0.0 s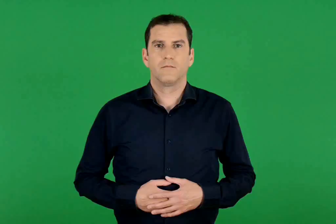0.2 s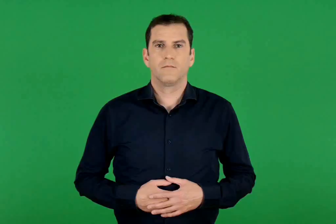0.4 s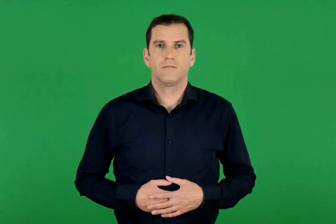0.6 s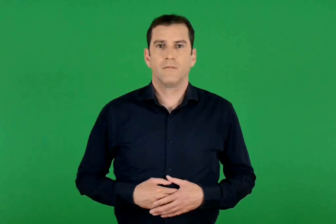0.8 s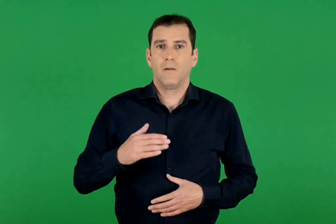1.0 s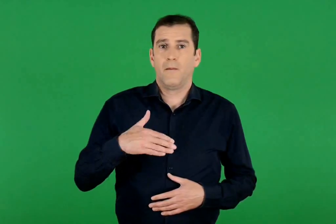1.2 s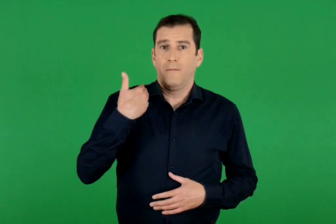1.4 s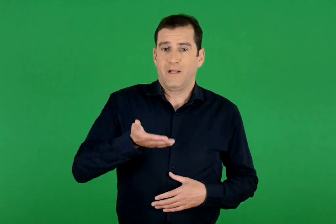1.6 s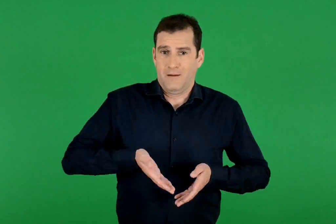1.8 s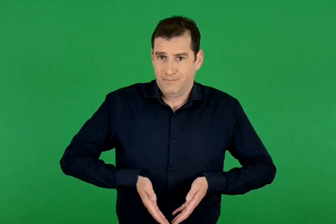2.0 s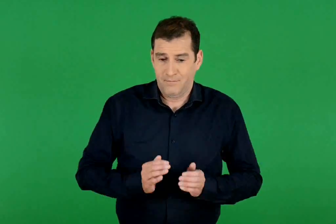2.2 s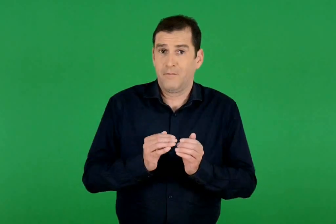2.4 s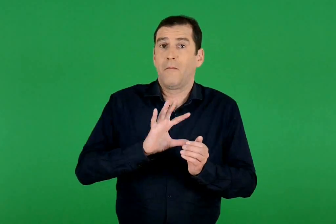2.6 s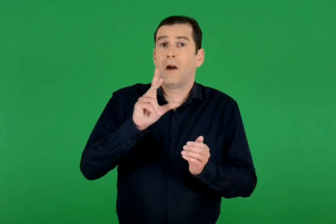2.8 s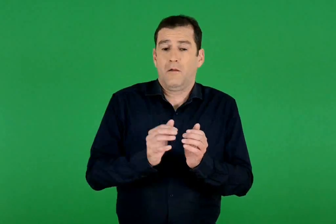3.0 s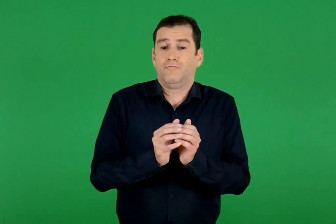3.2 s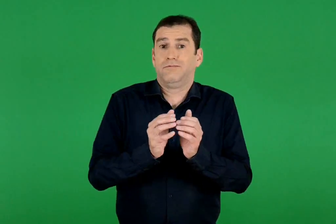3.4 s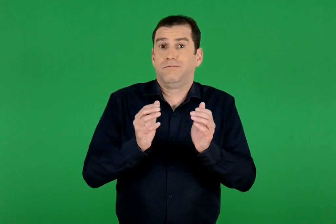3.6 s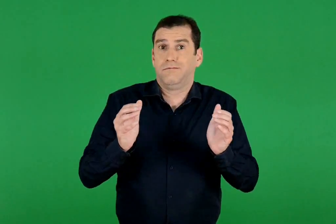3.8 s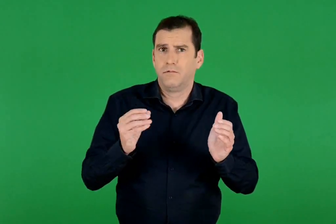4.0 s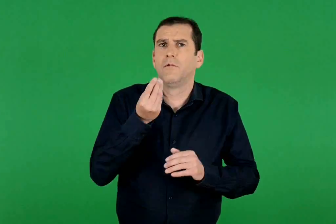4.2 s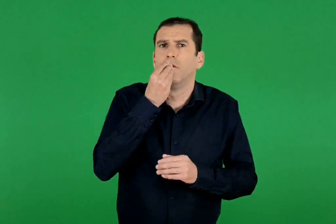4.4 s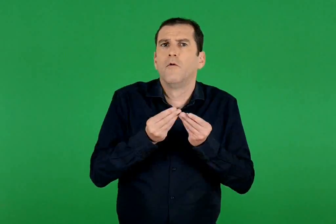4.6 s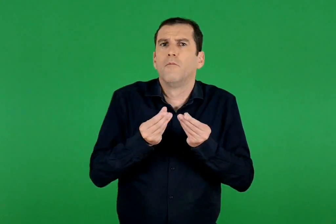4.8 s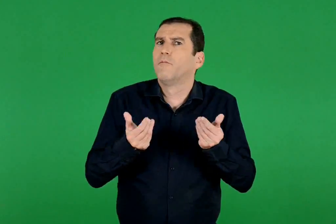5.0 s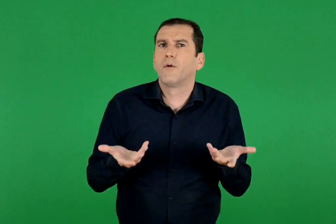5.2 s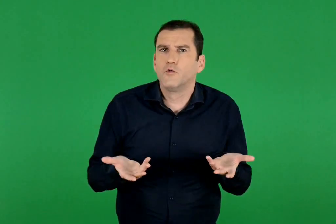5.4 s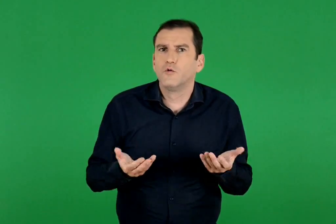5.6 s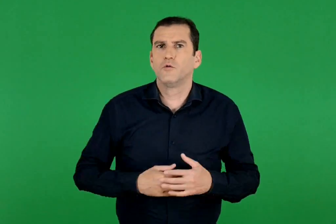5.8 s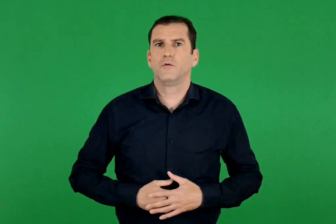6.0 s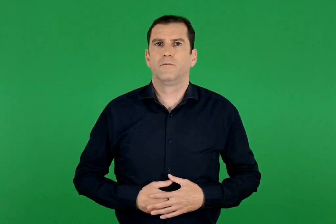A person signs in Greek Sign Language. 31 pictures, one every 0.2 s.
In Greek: πώς τρέφονται μετά , μέχρι να μεγαλώσουν ;
